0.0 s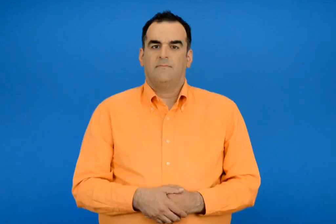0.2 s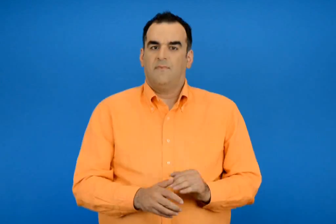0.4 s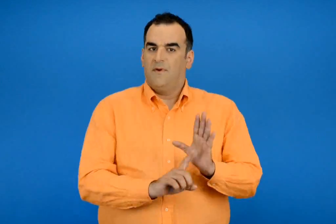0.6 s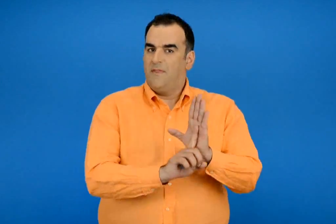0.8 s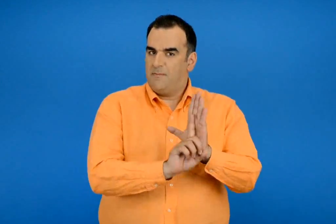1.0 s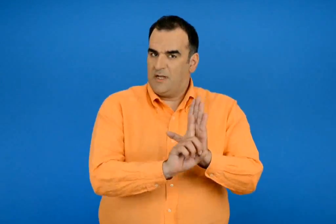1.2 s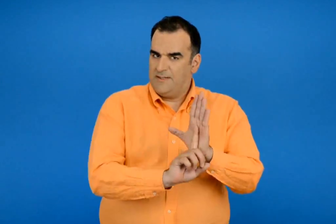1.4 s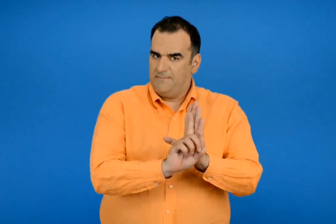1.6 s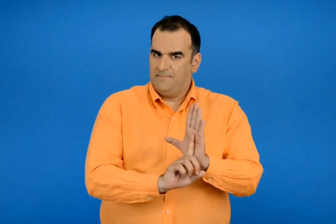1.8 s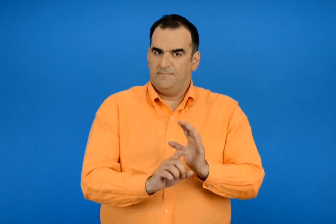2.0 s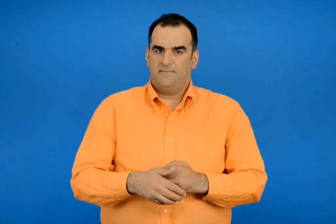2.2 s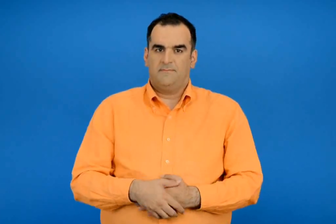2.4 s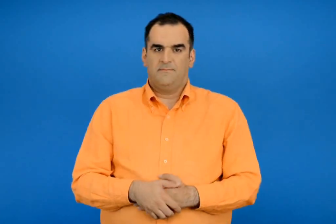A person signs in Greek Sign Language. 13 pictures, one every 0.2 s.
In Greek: τη θερμοκρασία
